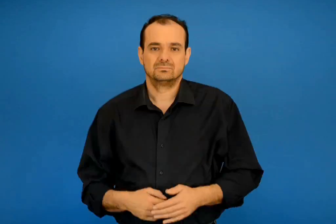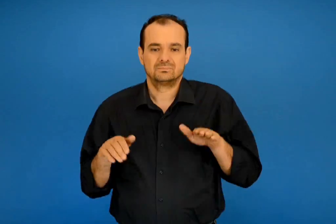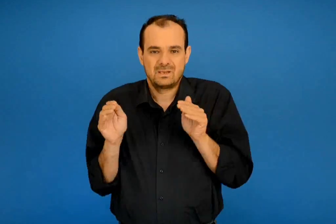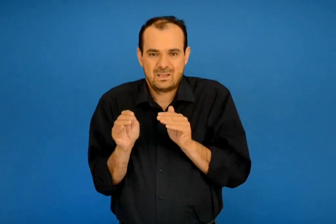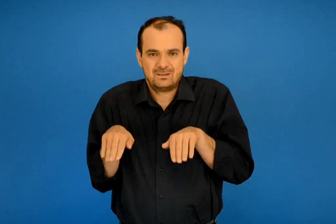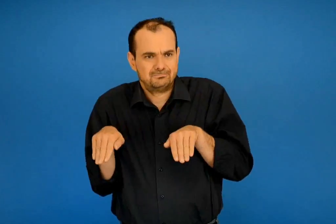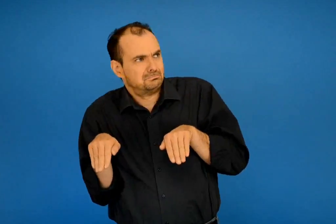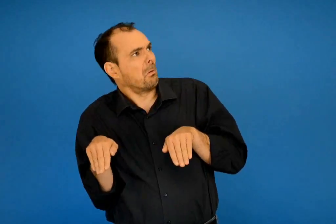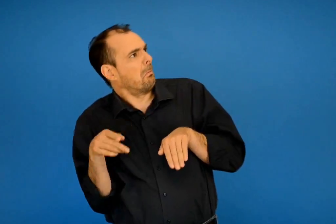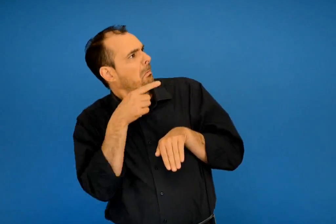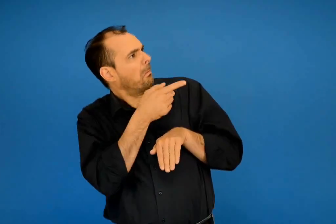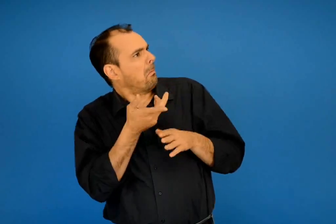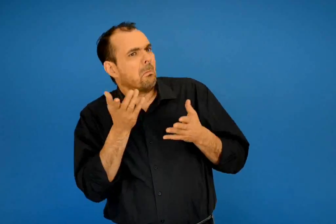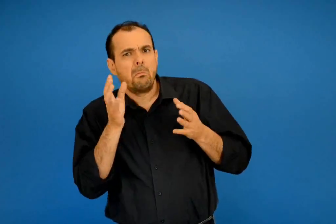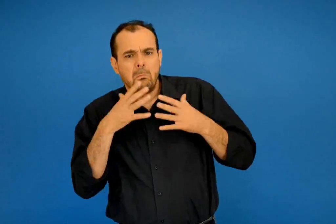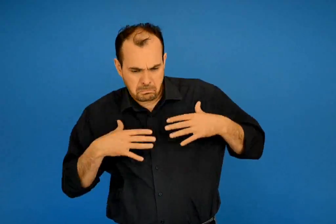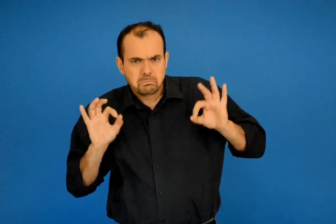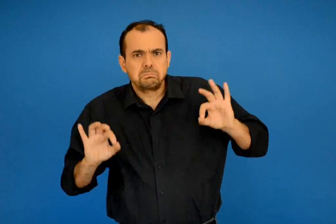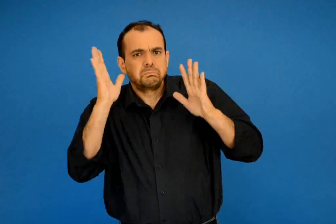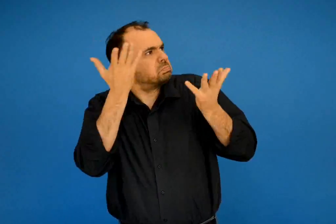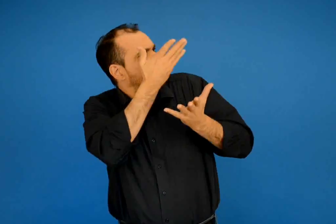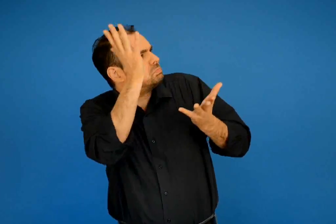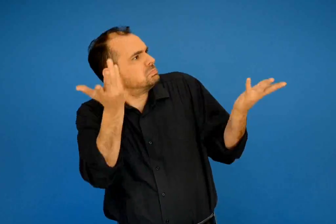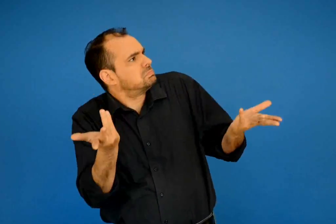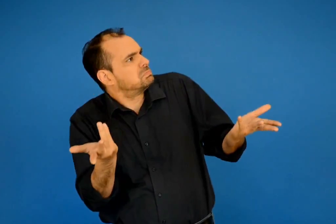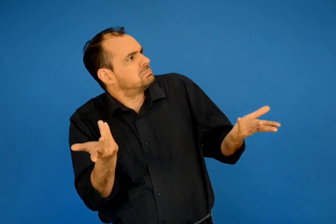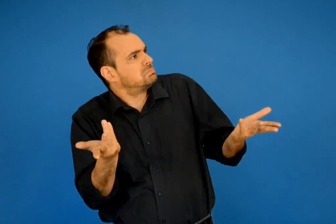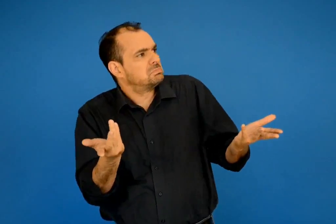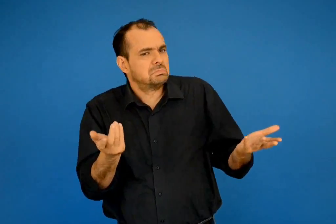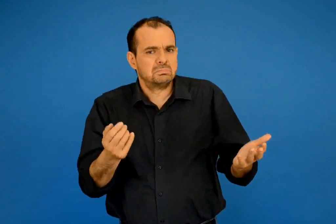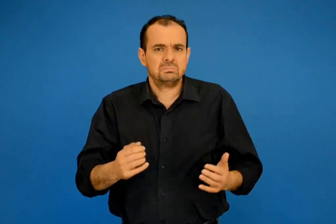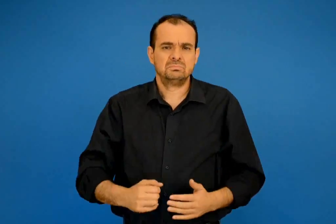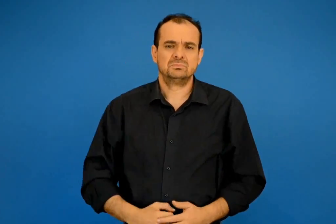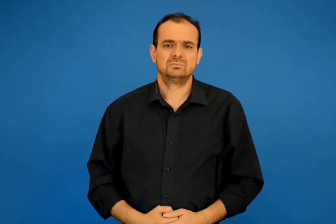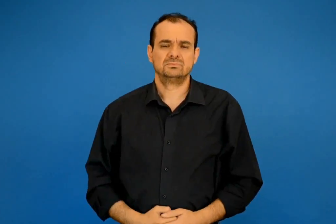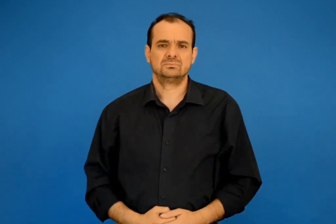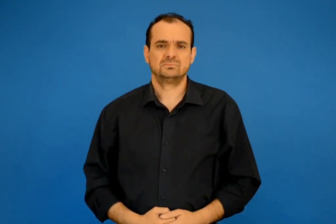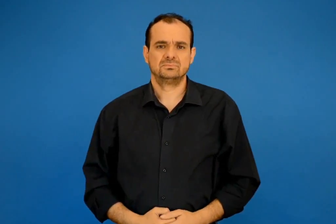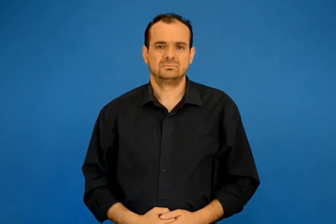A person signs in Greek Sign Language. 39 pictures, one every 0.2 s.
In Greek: για που ετοιμάζεσαι ; ρώτησε ο ντε - ε - ε το μεγάλο του αδελφό
